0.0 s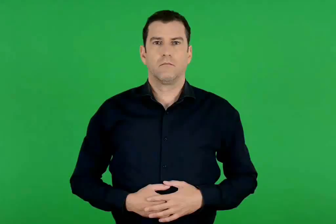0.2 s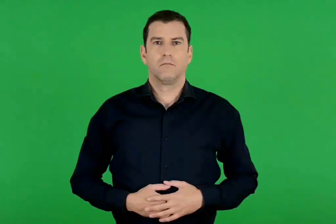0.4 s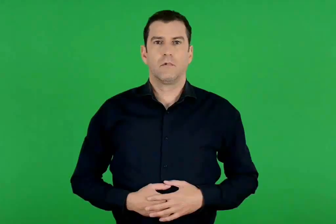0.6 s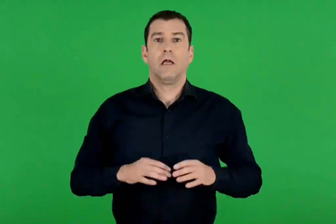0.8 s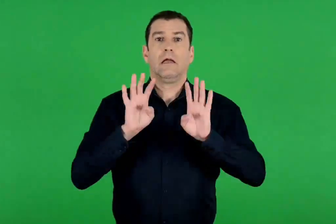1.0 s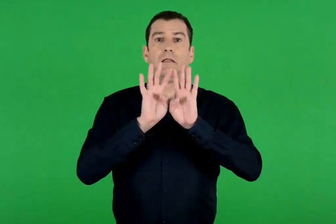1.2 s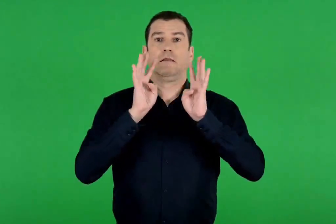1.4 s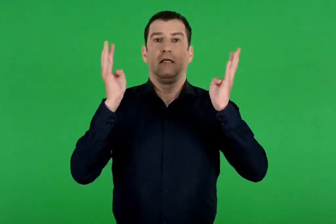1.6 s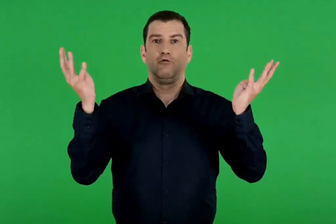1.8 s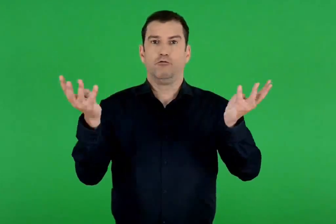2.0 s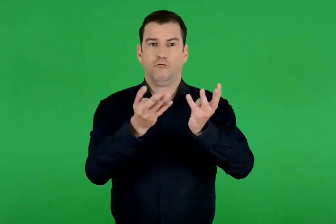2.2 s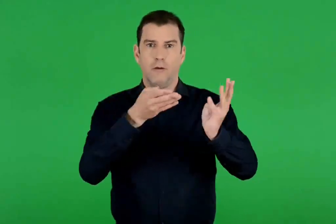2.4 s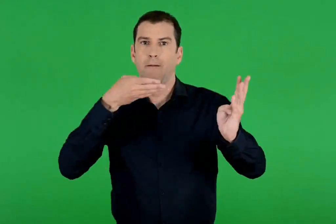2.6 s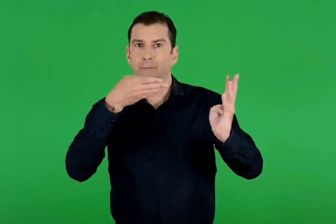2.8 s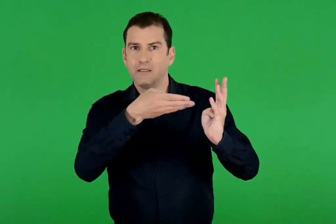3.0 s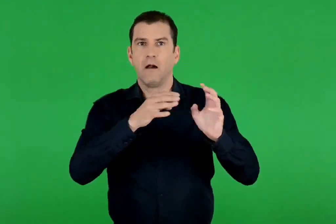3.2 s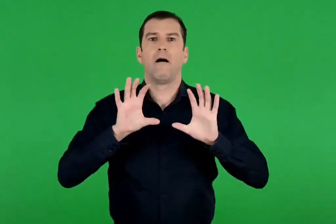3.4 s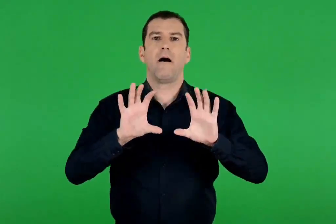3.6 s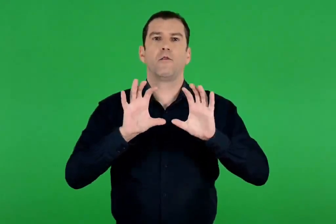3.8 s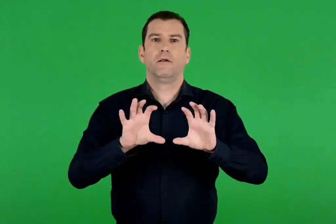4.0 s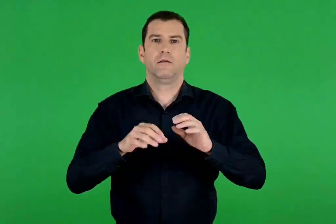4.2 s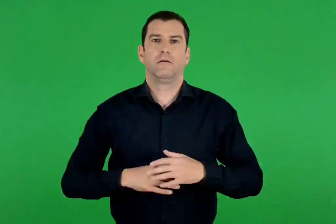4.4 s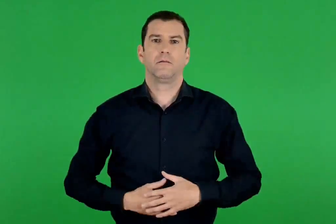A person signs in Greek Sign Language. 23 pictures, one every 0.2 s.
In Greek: αποθήκη μέσα στο τείχος
